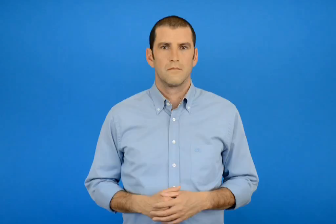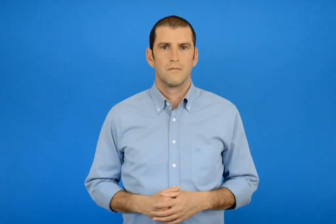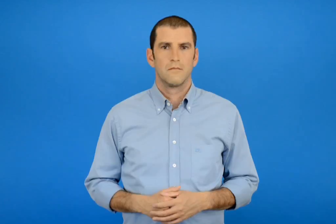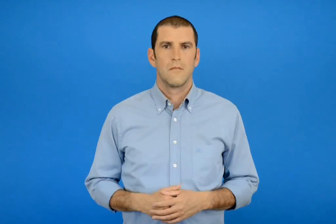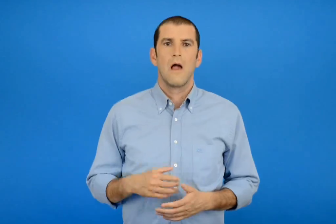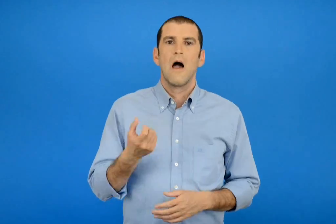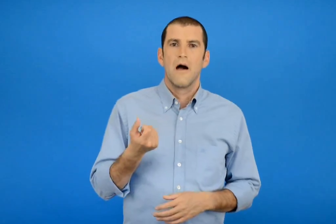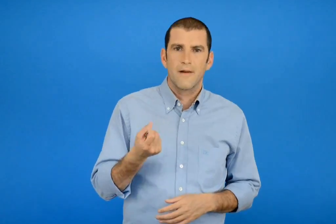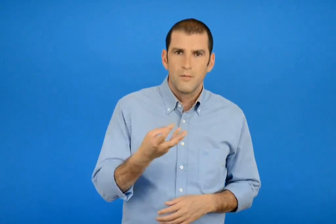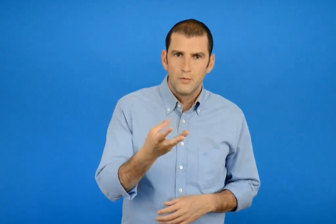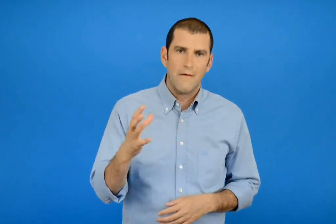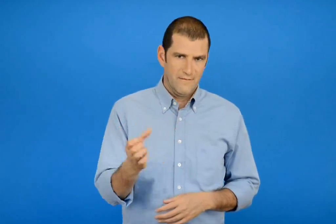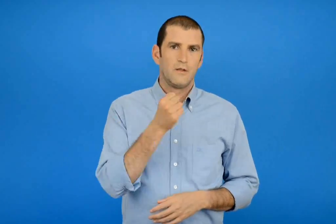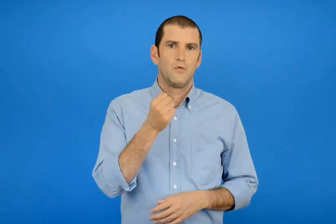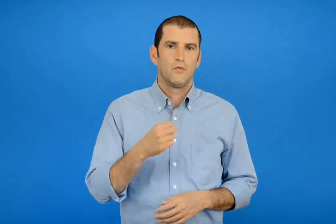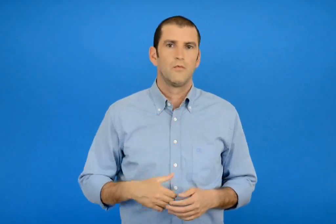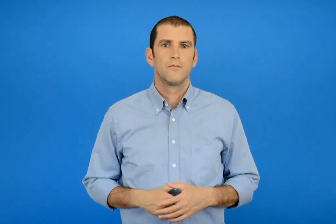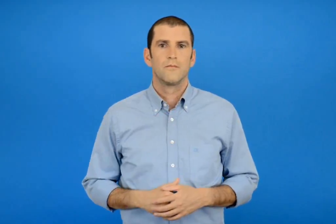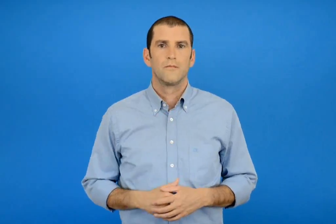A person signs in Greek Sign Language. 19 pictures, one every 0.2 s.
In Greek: βρίσκω τους αριθμούς
